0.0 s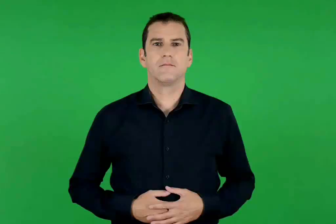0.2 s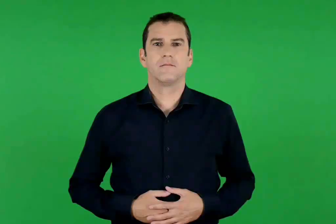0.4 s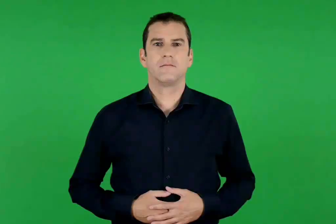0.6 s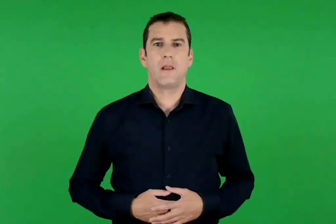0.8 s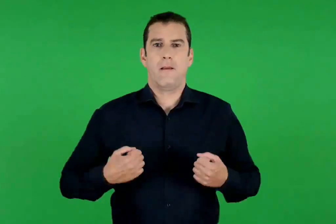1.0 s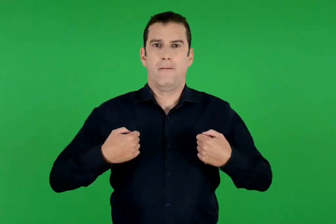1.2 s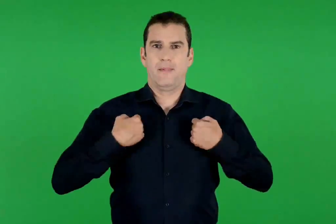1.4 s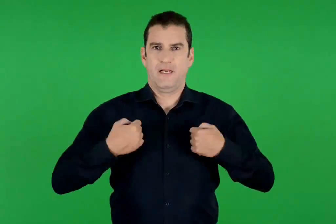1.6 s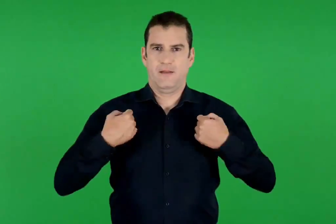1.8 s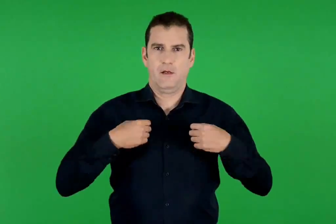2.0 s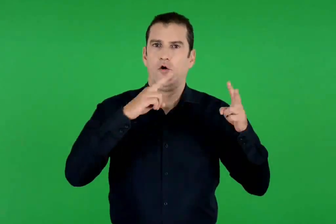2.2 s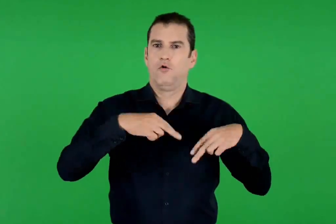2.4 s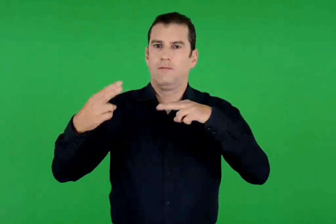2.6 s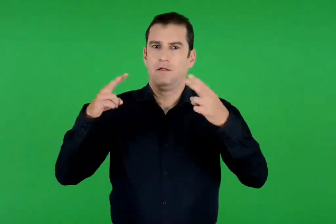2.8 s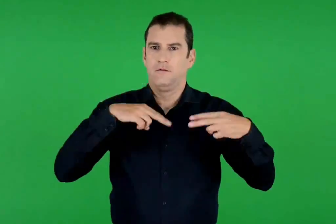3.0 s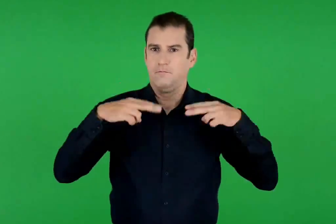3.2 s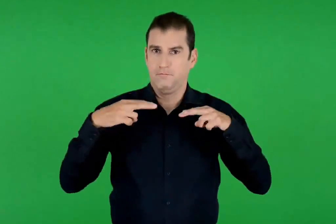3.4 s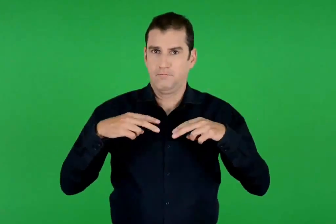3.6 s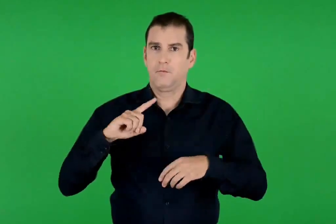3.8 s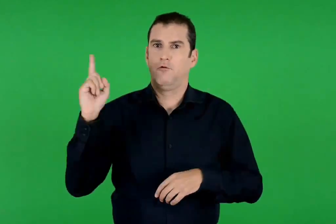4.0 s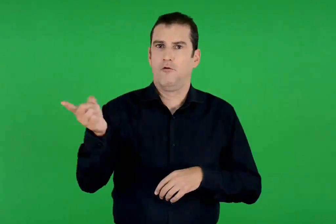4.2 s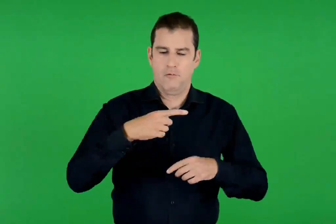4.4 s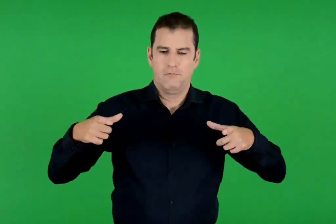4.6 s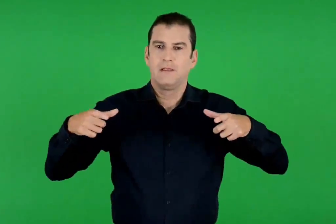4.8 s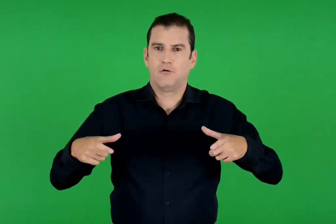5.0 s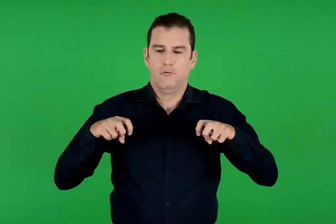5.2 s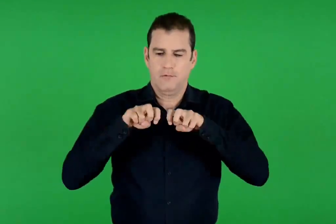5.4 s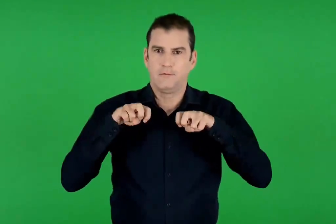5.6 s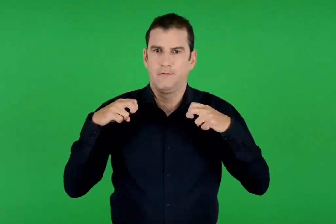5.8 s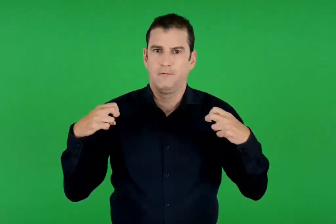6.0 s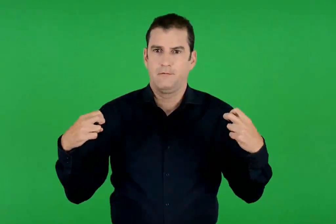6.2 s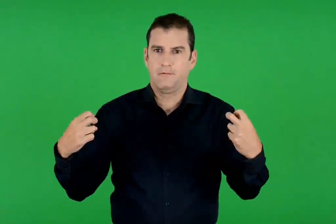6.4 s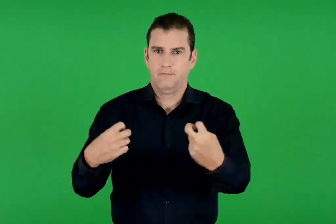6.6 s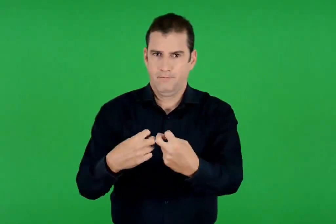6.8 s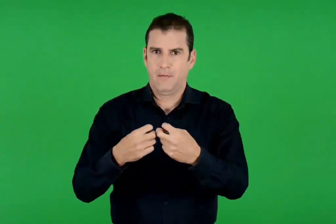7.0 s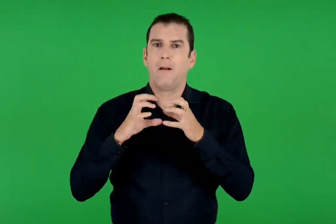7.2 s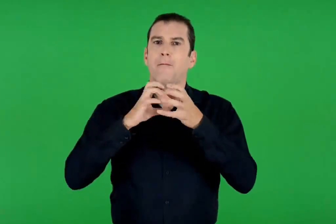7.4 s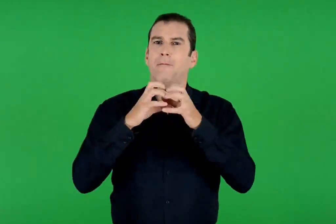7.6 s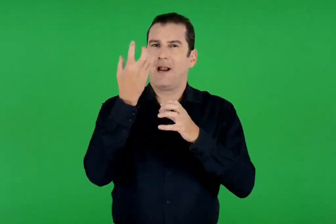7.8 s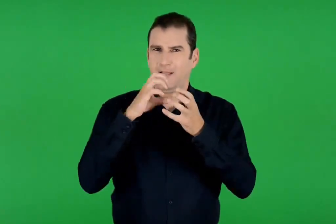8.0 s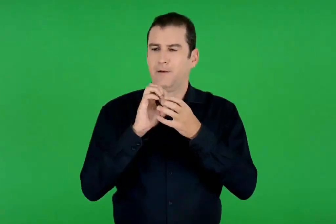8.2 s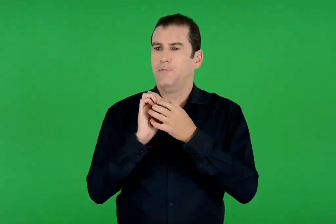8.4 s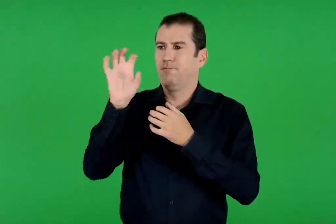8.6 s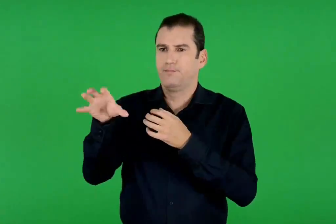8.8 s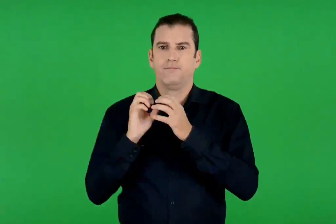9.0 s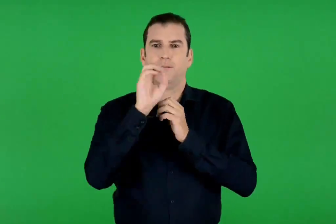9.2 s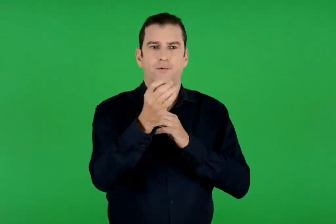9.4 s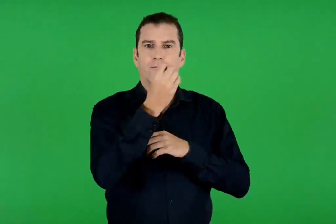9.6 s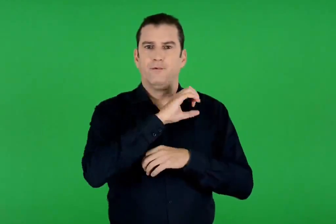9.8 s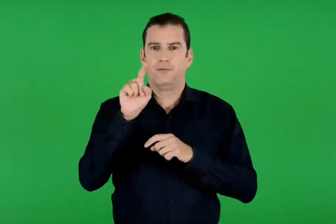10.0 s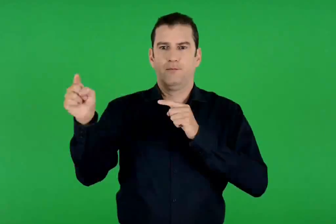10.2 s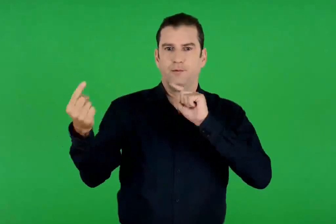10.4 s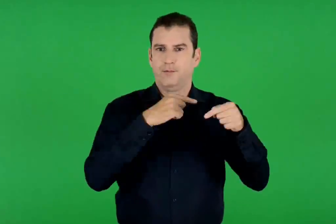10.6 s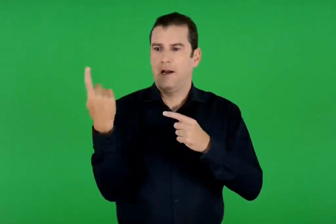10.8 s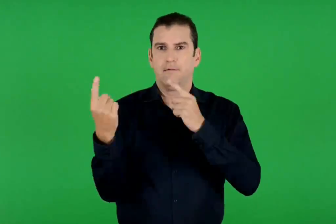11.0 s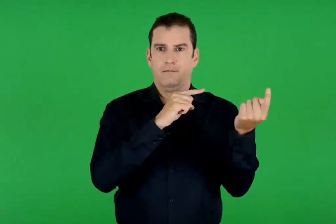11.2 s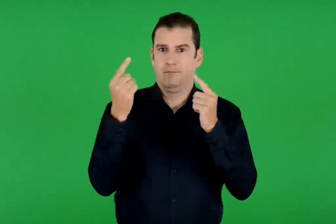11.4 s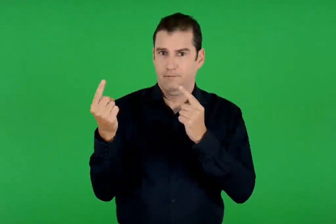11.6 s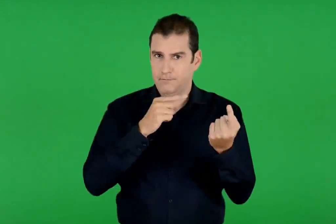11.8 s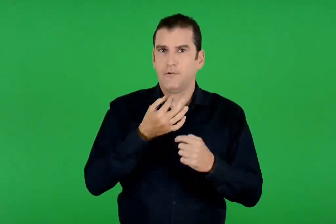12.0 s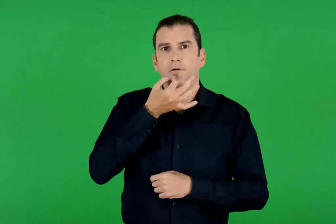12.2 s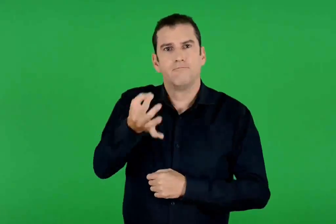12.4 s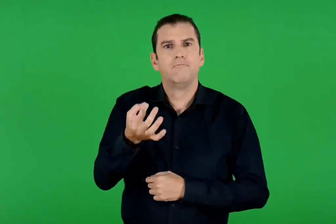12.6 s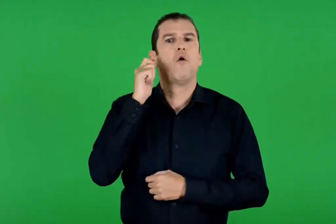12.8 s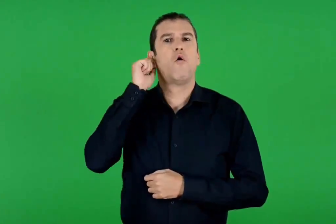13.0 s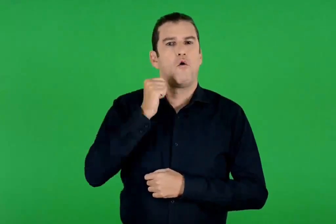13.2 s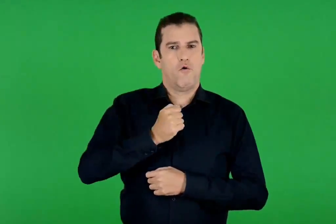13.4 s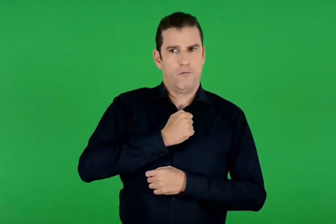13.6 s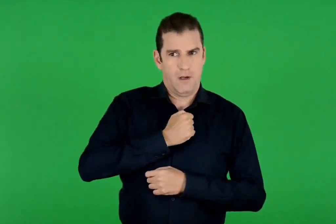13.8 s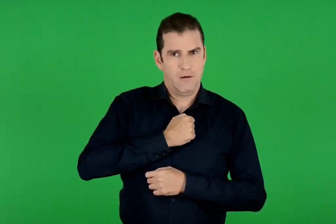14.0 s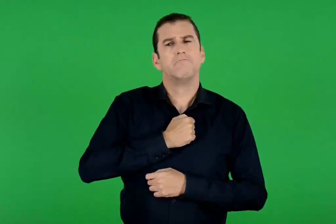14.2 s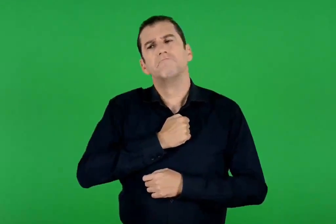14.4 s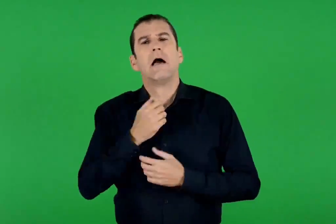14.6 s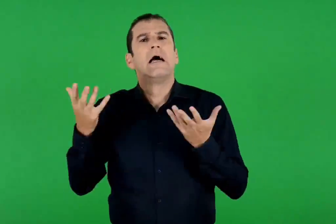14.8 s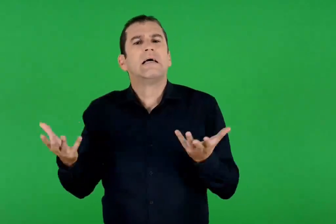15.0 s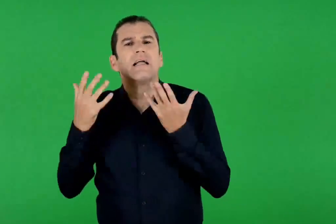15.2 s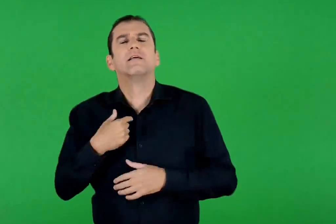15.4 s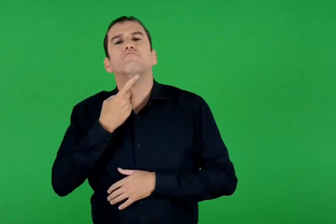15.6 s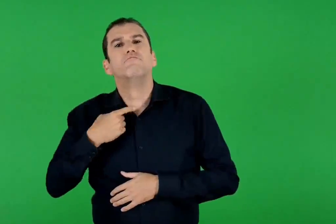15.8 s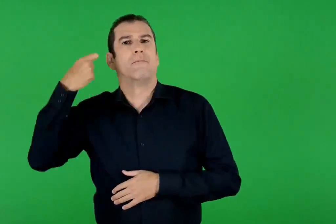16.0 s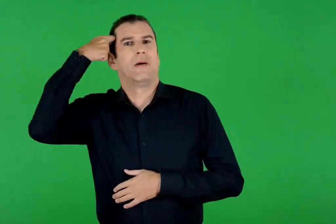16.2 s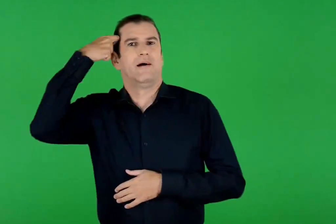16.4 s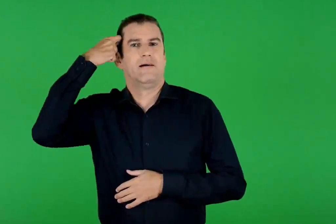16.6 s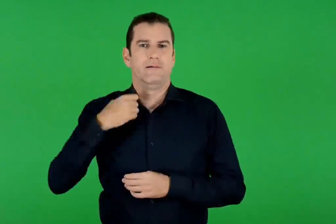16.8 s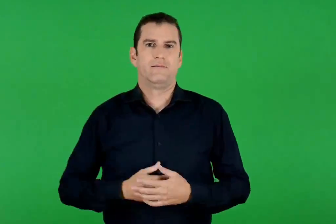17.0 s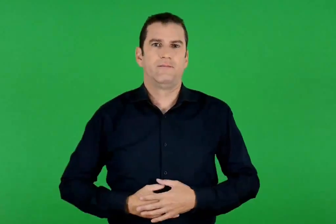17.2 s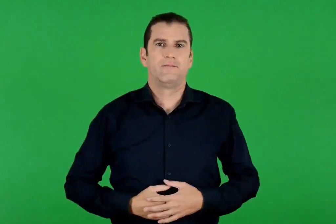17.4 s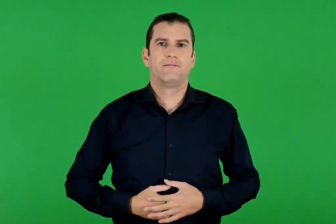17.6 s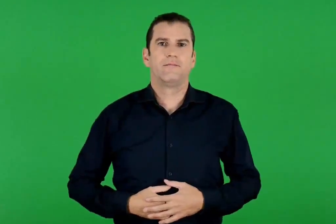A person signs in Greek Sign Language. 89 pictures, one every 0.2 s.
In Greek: παιχνίδι γνωριμίας καθισμένοι σε κύκλο , πετώντας ένα μπαλάκι ο ένας στον άλλο , λέμε το όνομά μας και κάτι που μας αρέσει
